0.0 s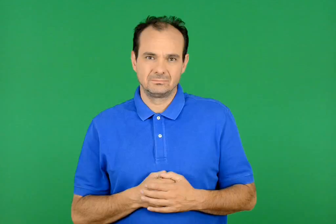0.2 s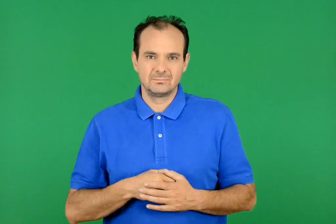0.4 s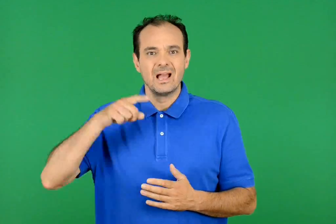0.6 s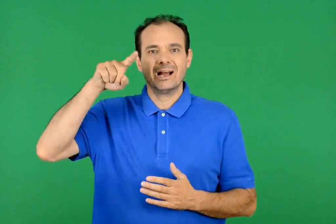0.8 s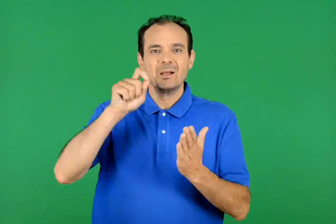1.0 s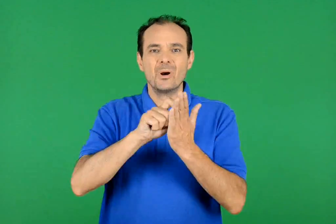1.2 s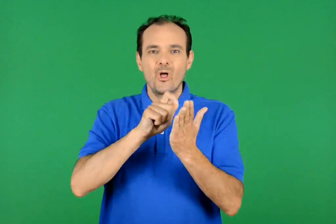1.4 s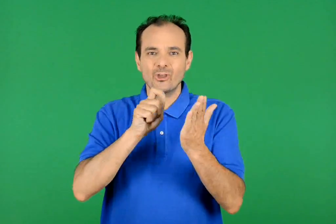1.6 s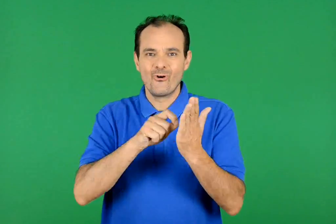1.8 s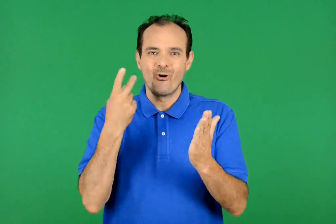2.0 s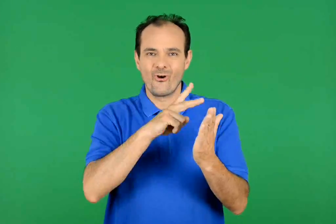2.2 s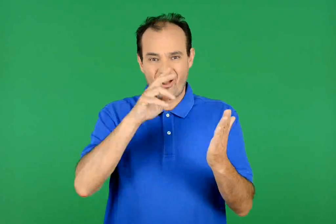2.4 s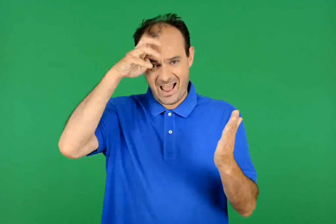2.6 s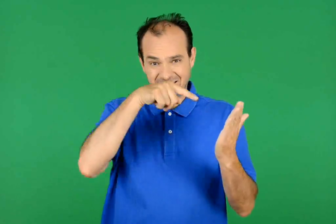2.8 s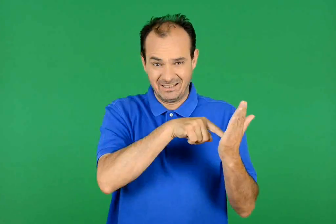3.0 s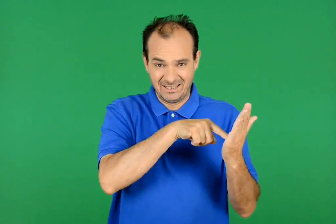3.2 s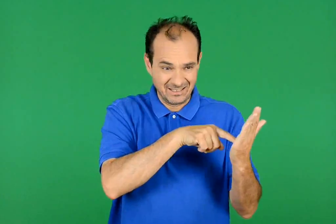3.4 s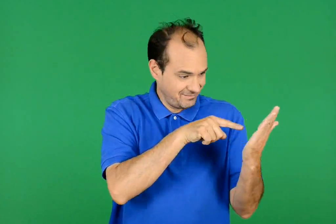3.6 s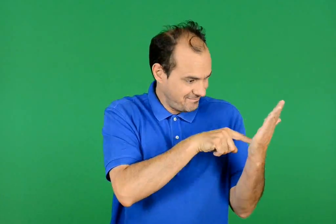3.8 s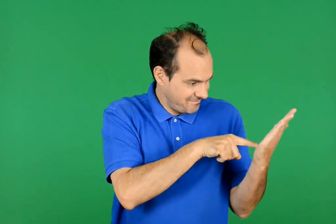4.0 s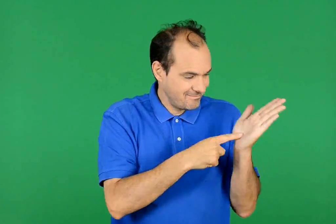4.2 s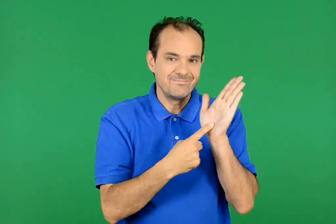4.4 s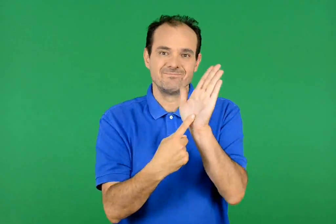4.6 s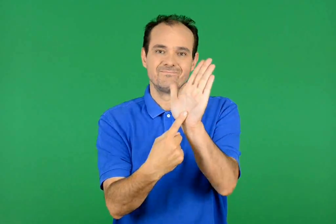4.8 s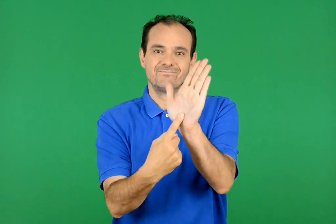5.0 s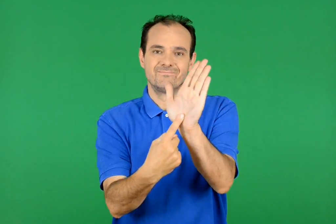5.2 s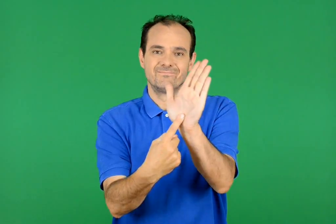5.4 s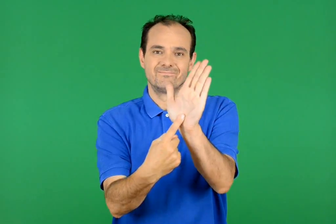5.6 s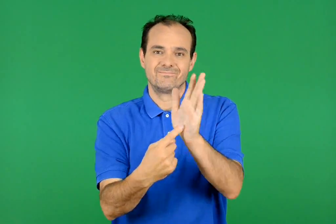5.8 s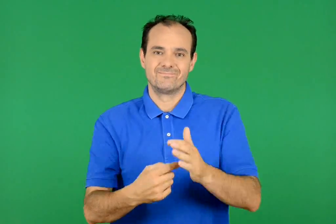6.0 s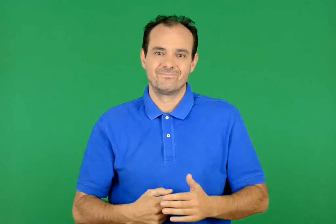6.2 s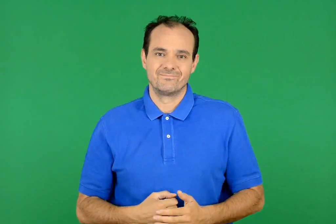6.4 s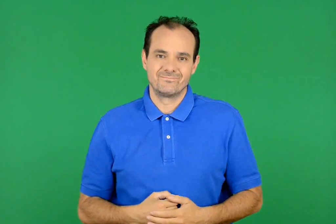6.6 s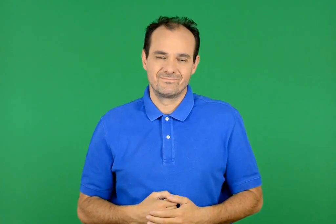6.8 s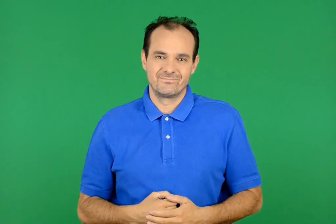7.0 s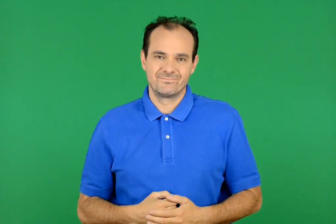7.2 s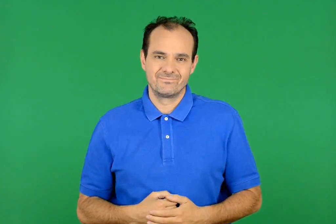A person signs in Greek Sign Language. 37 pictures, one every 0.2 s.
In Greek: από το ημερολόγιο του αριστείδη
